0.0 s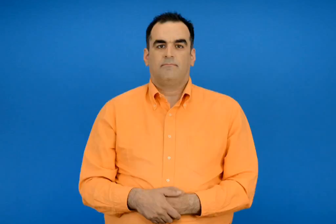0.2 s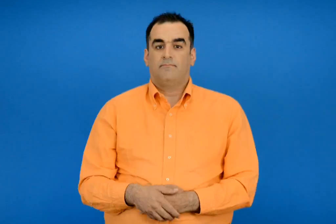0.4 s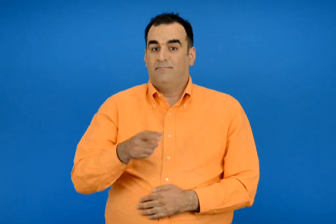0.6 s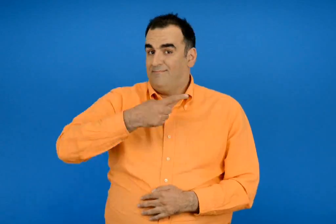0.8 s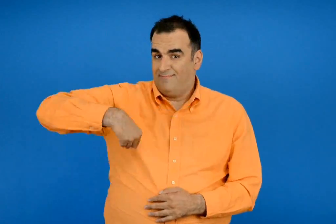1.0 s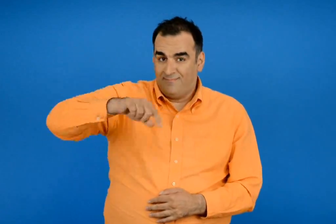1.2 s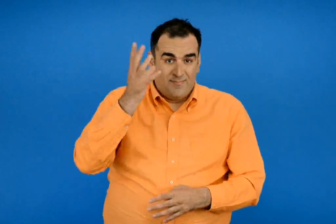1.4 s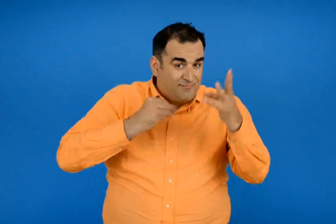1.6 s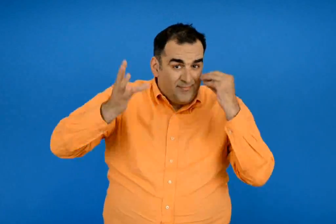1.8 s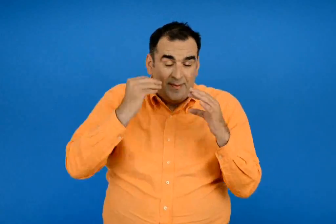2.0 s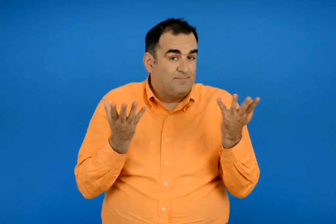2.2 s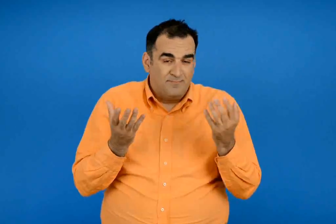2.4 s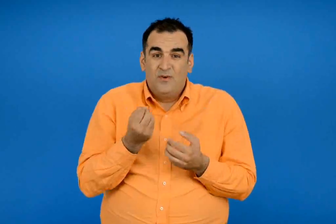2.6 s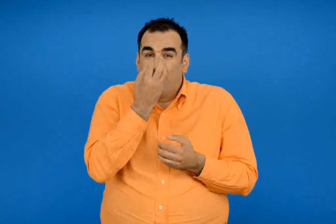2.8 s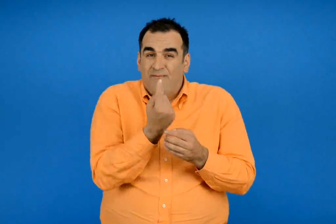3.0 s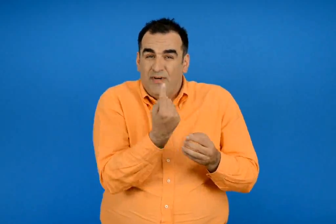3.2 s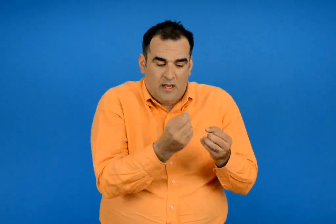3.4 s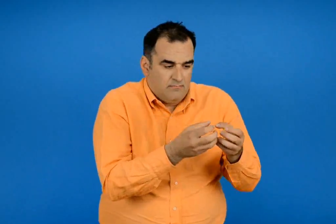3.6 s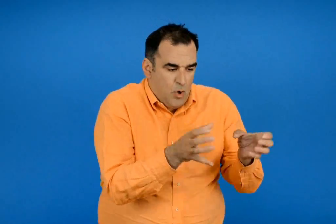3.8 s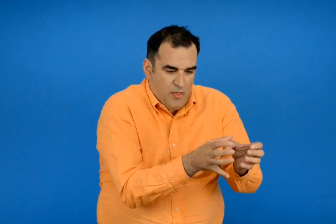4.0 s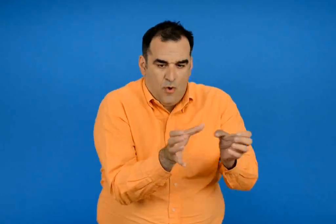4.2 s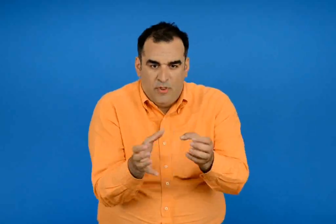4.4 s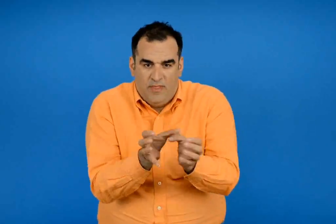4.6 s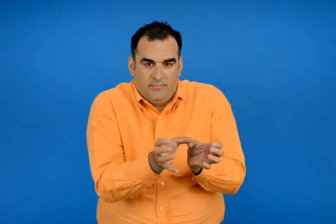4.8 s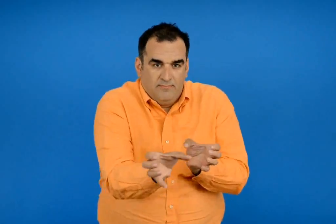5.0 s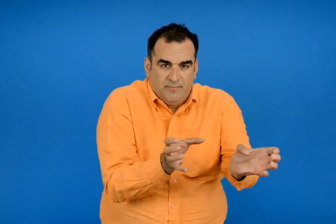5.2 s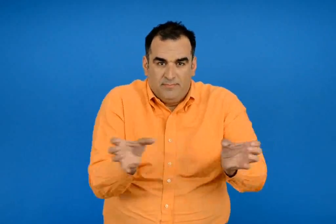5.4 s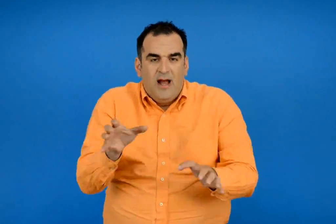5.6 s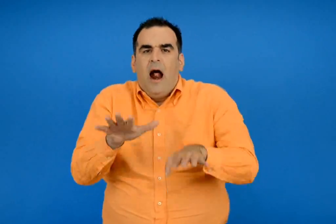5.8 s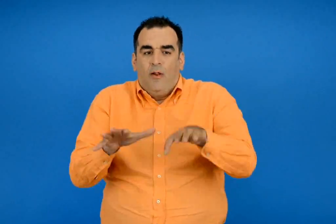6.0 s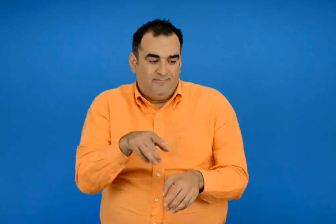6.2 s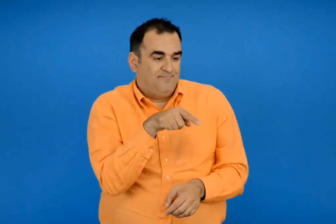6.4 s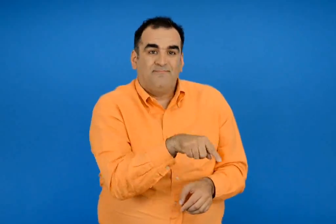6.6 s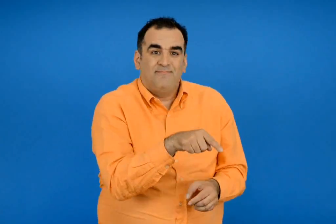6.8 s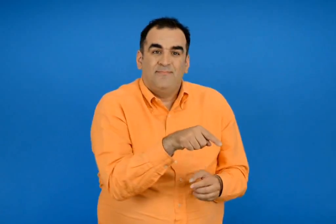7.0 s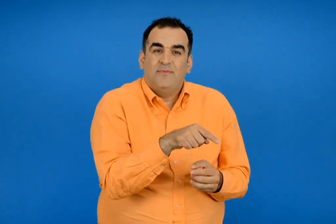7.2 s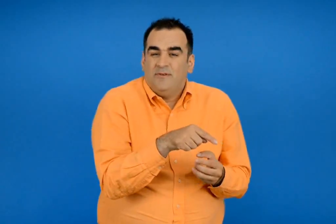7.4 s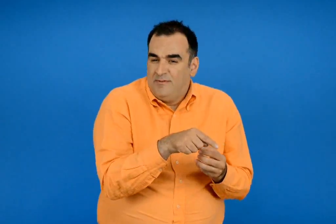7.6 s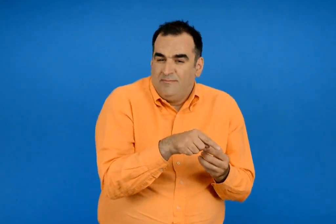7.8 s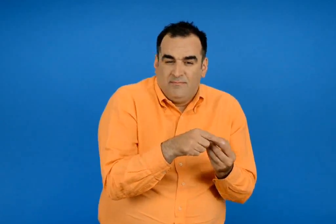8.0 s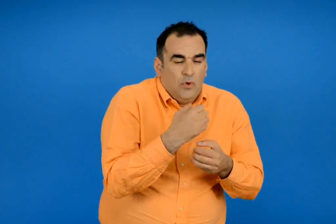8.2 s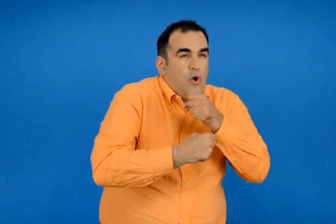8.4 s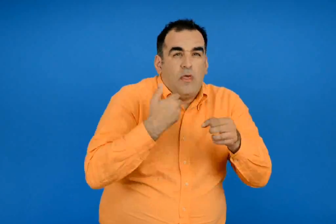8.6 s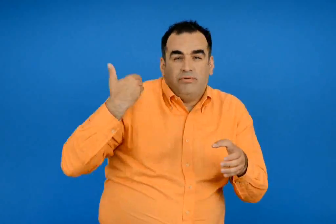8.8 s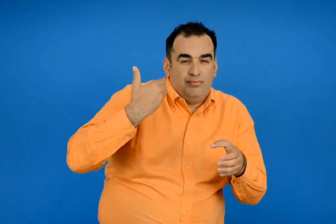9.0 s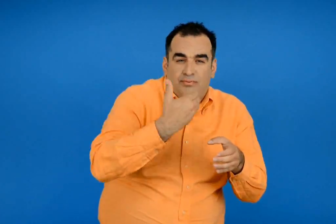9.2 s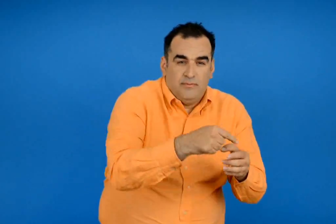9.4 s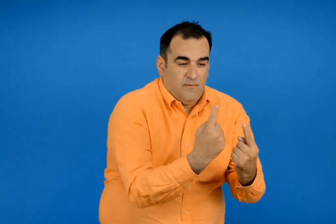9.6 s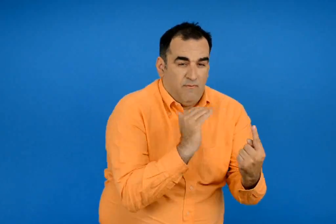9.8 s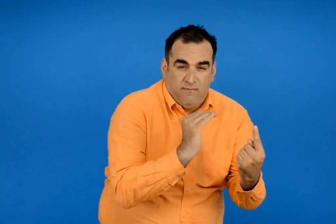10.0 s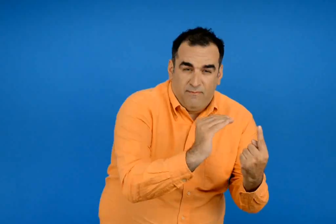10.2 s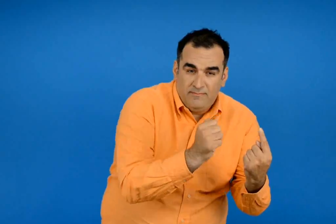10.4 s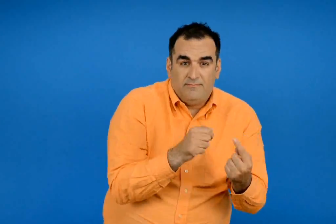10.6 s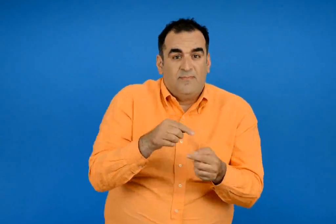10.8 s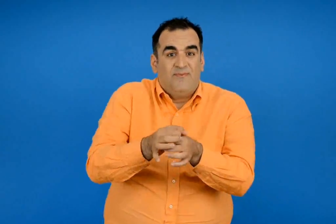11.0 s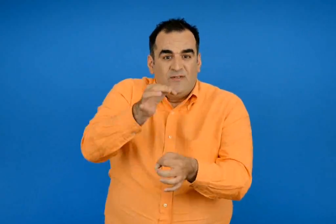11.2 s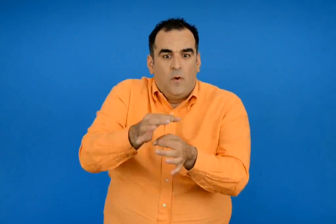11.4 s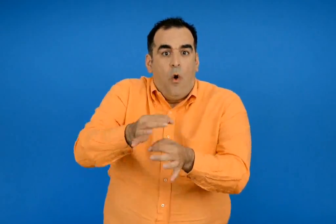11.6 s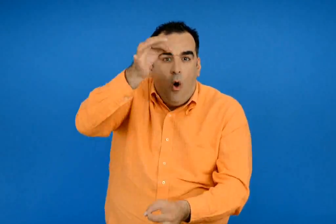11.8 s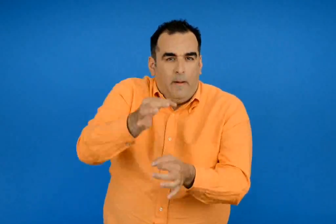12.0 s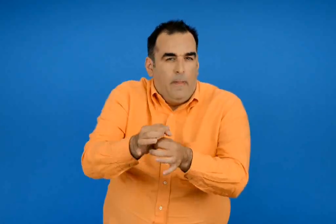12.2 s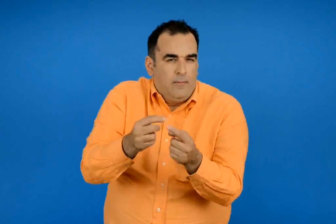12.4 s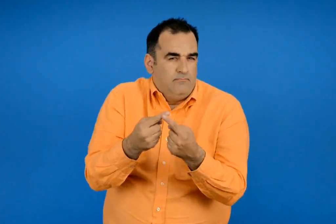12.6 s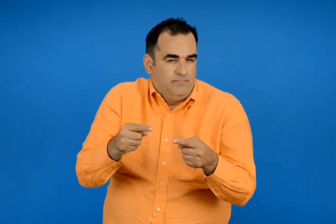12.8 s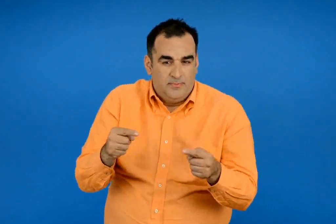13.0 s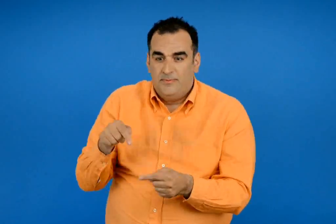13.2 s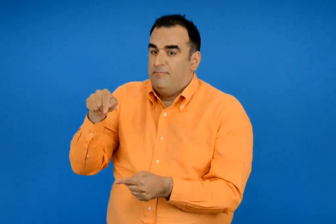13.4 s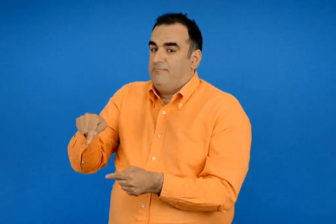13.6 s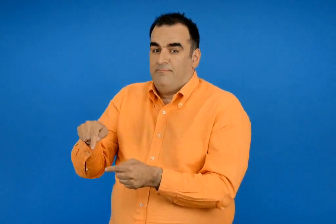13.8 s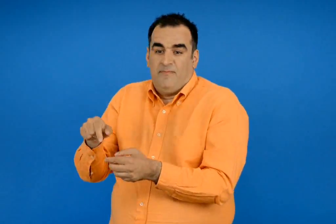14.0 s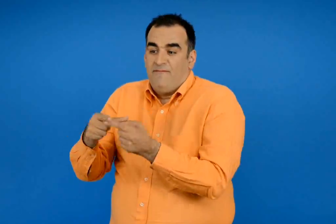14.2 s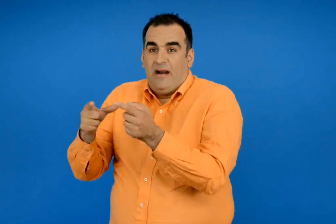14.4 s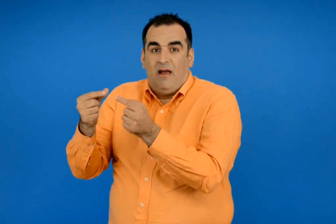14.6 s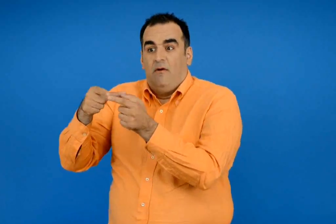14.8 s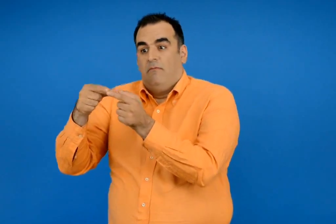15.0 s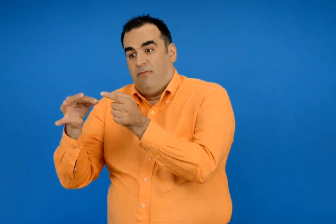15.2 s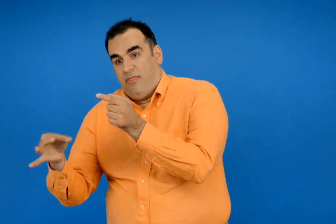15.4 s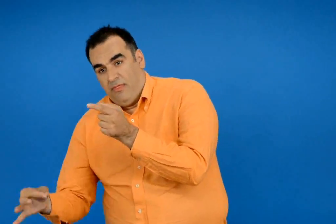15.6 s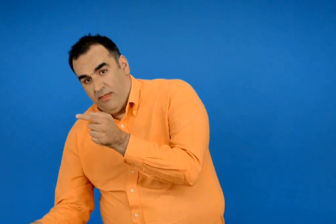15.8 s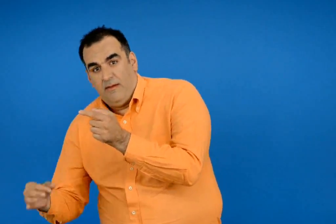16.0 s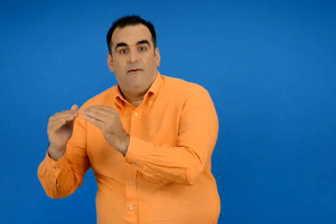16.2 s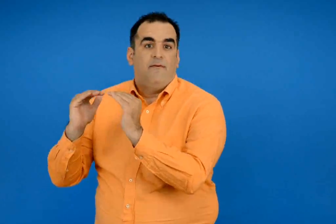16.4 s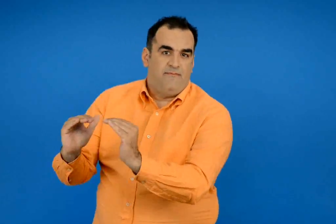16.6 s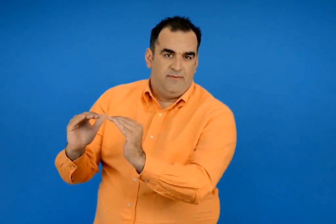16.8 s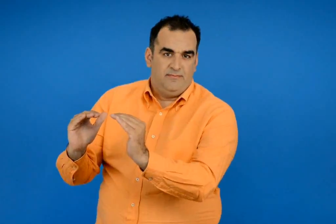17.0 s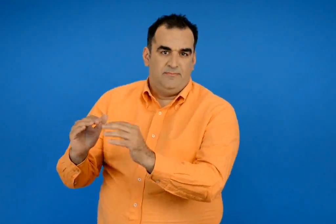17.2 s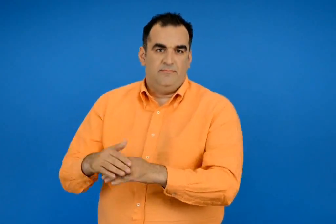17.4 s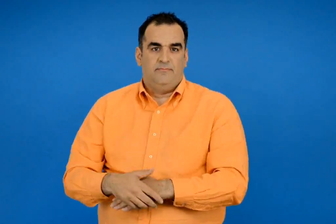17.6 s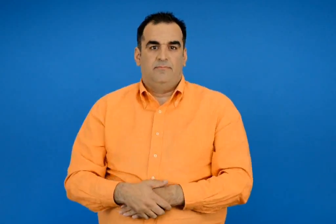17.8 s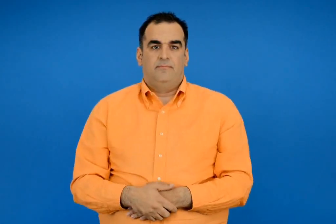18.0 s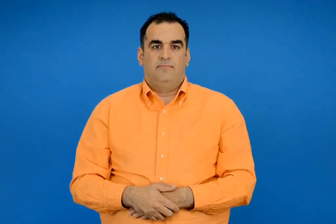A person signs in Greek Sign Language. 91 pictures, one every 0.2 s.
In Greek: θα μάθουμε να τα χωρίζουμε σε ομάδες ανάλογα με το ποσά χρονιά ζουν και πως είναι ο βλαστός τους αλλά και το αν ρίχνουν τα φύλλα τους η τα κρατούν όλο το χρόνο
